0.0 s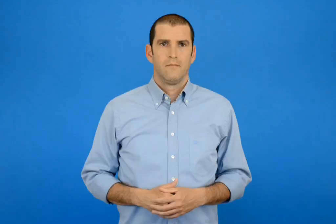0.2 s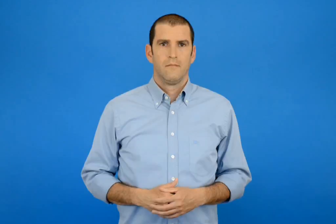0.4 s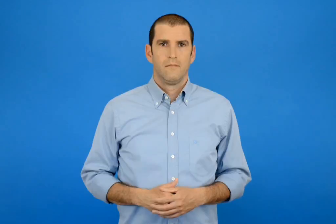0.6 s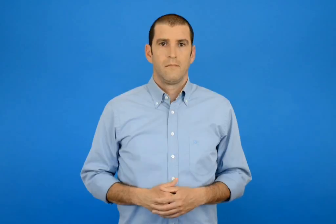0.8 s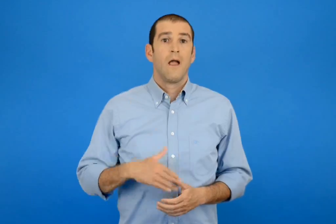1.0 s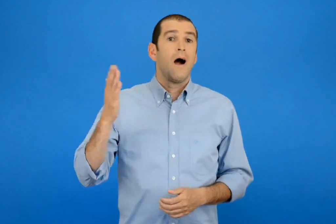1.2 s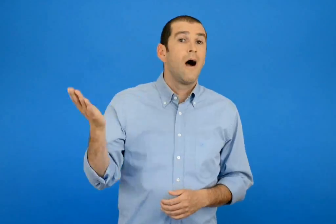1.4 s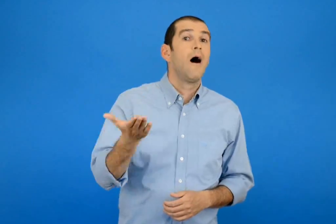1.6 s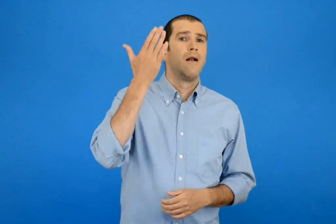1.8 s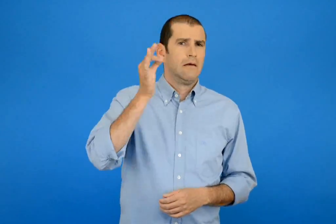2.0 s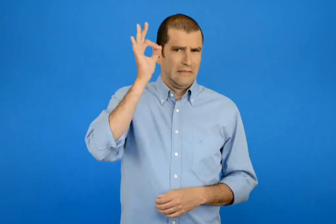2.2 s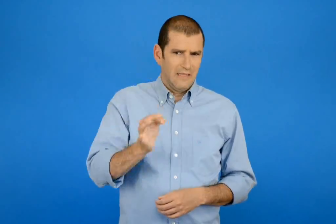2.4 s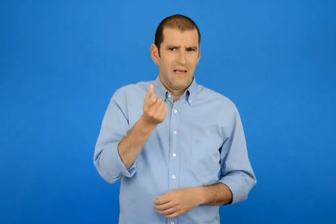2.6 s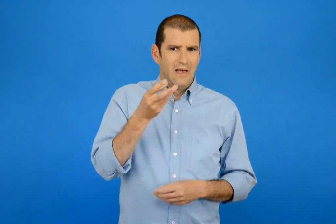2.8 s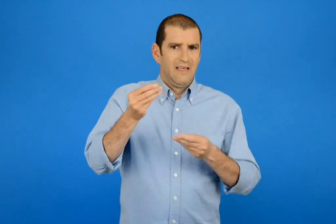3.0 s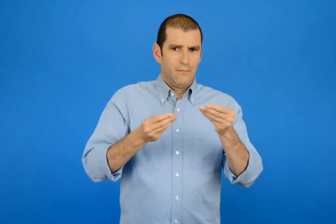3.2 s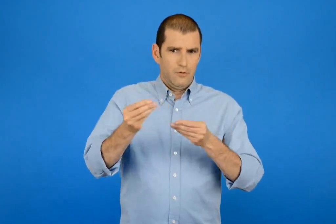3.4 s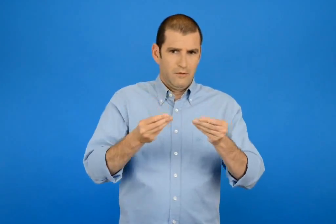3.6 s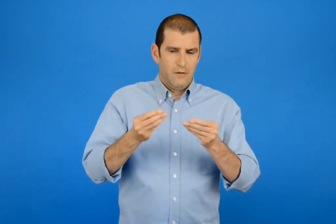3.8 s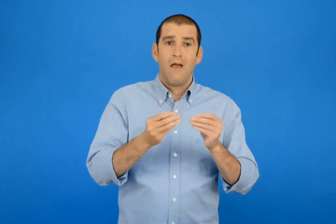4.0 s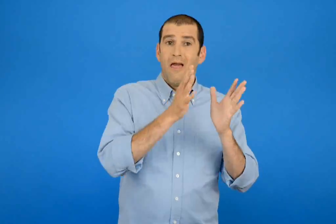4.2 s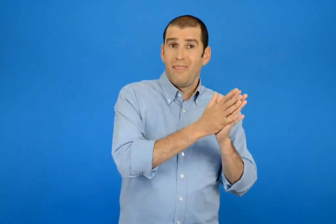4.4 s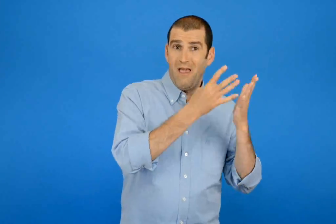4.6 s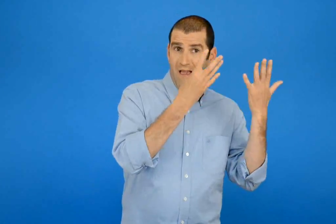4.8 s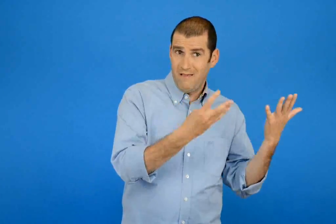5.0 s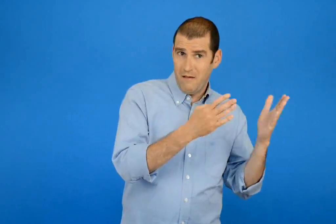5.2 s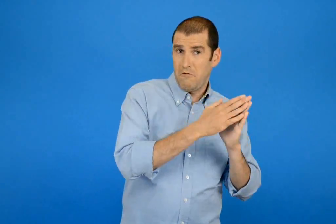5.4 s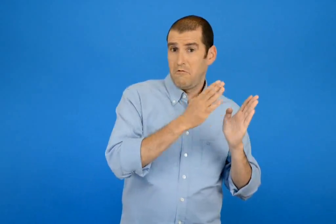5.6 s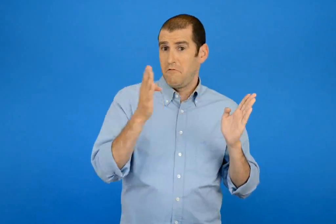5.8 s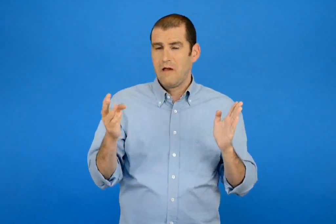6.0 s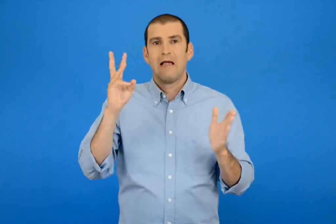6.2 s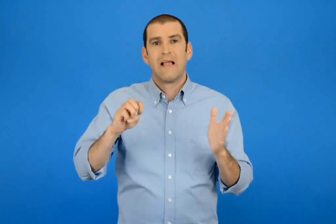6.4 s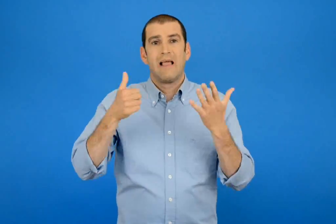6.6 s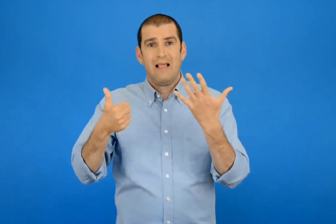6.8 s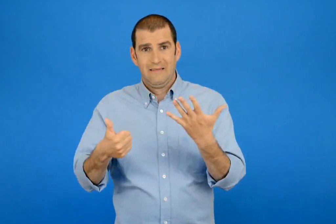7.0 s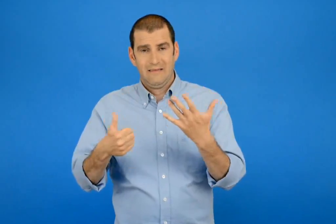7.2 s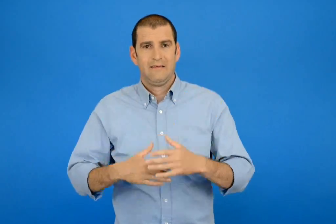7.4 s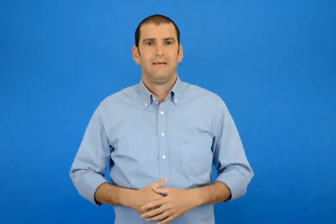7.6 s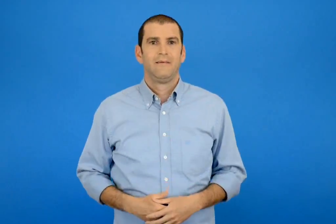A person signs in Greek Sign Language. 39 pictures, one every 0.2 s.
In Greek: αν υπολογίσουμε με ακρίβεια από τα 19 ως τα 36 είναι
